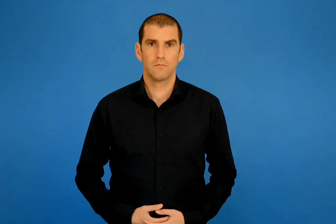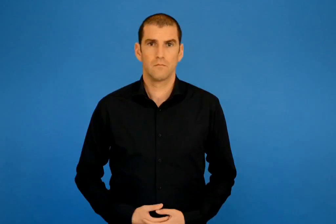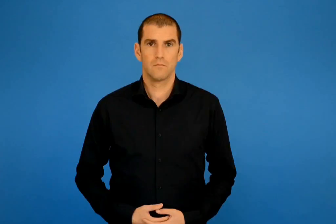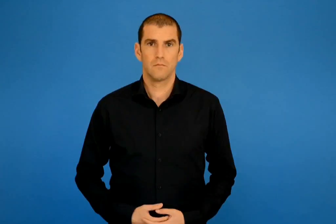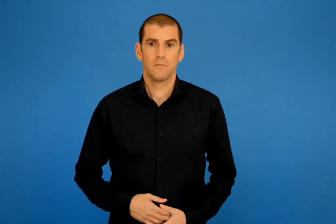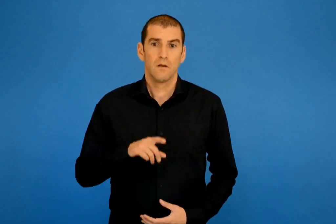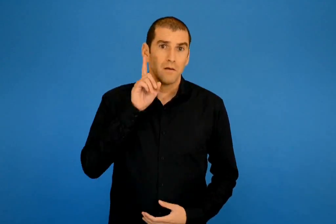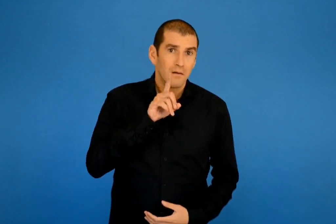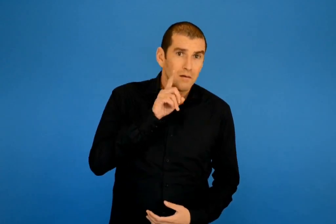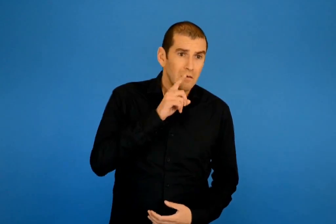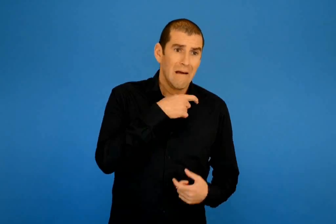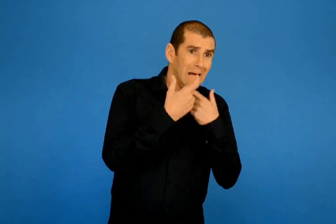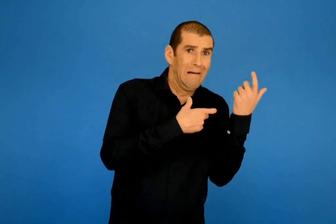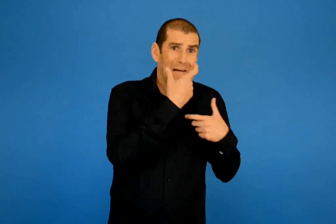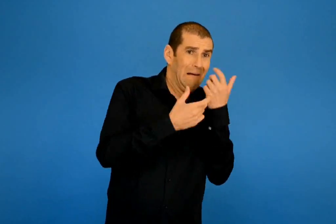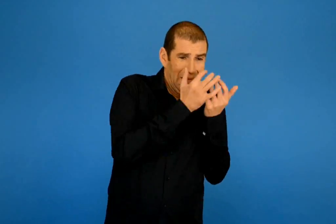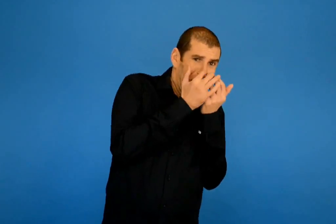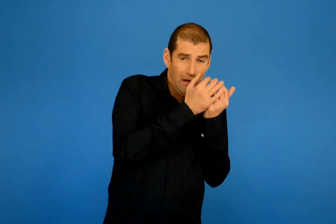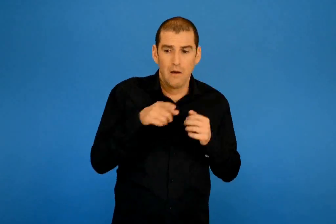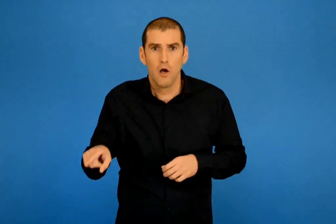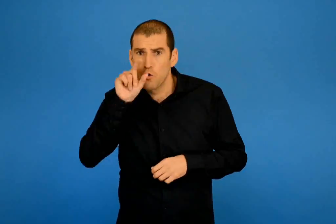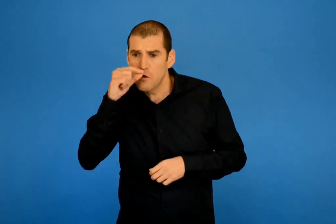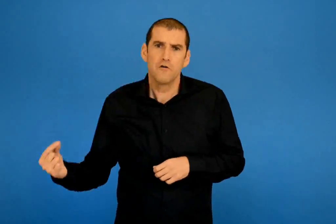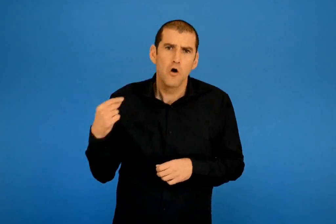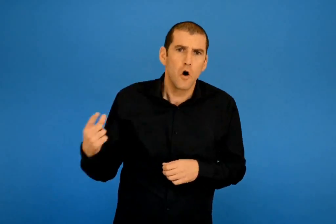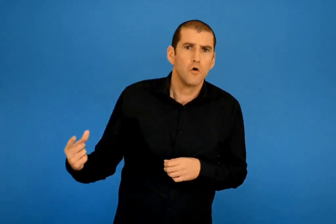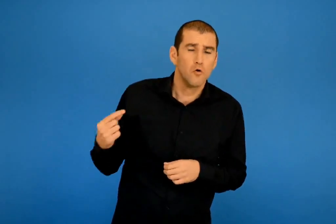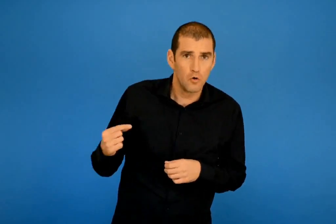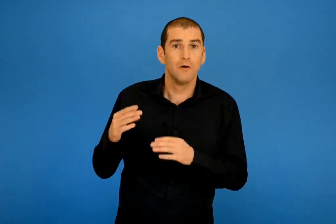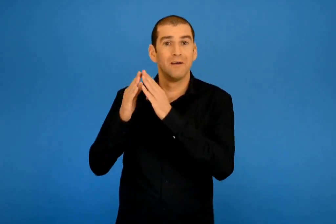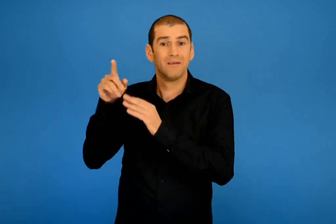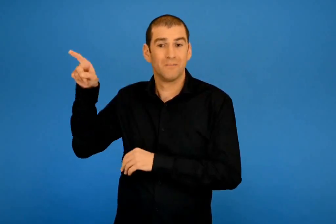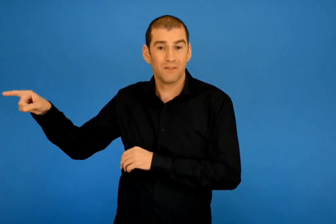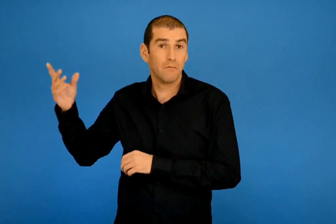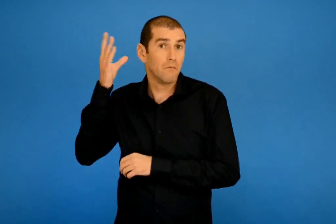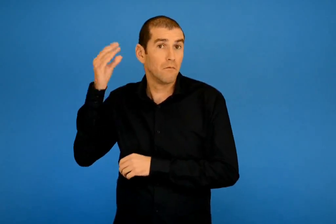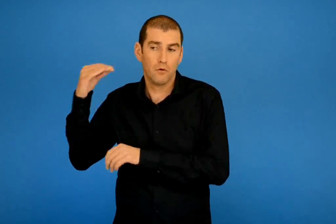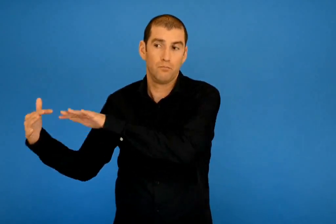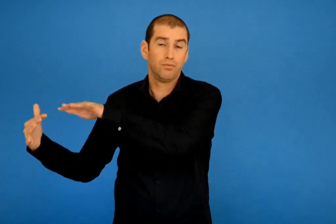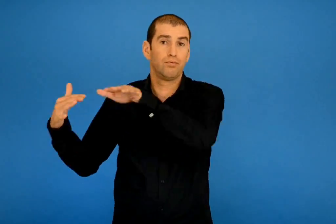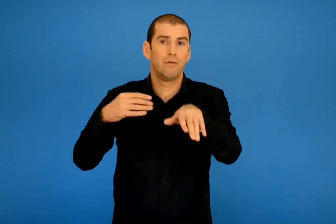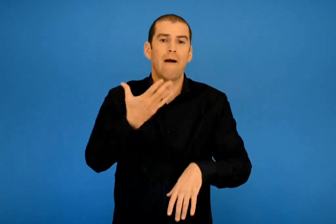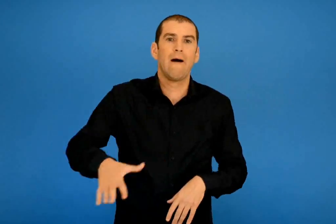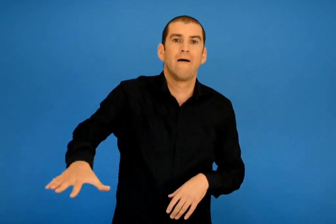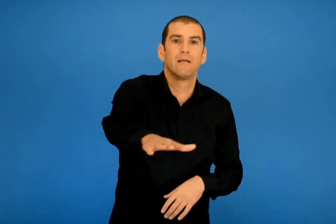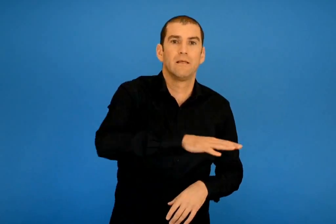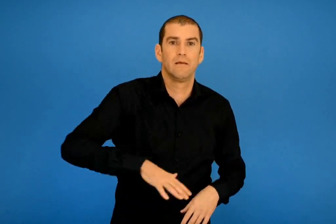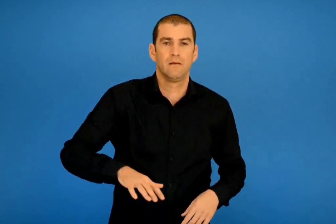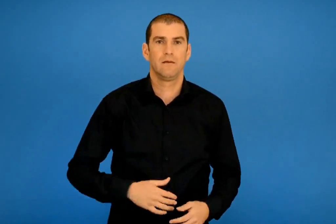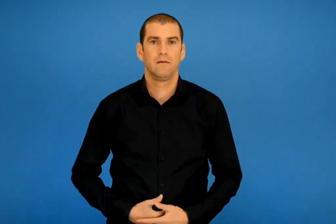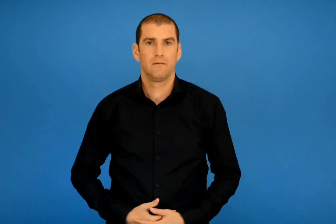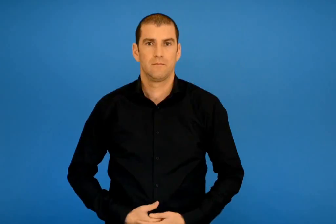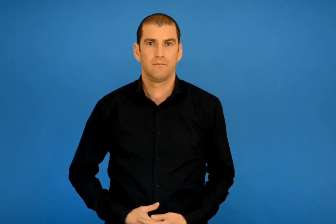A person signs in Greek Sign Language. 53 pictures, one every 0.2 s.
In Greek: φωνές κακό η κλώσα φωνές κι η γαρουφαλίτσα από το φόβο της στο σπίτι πήραν όλοι είδηση και τρέξανε στην αυλή
